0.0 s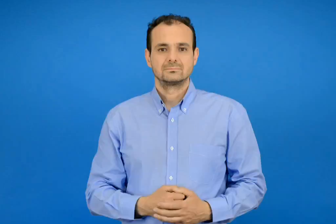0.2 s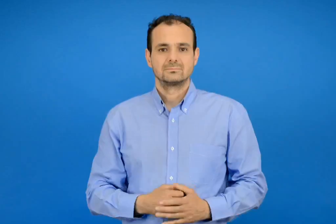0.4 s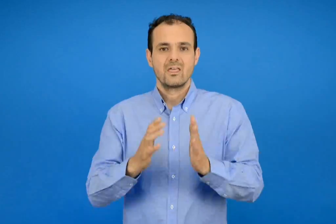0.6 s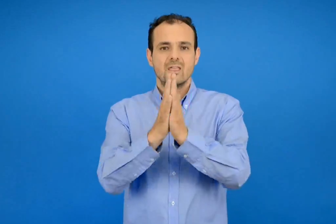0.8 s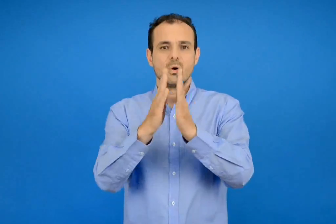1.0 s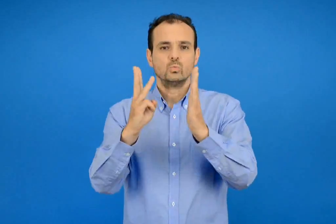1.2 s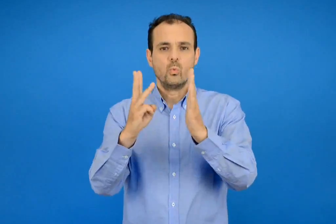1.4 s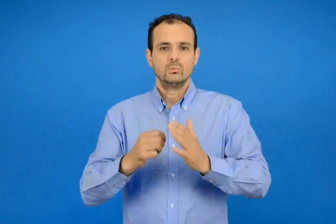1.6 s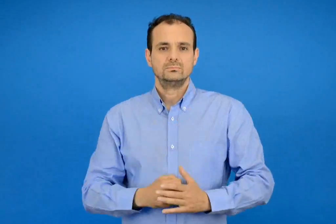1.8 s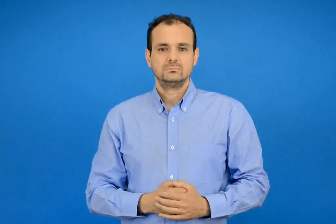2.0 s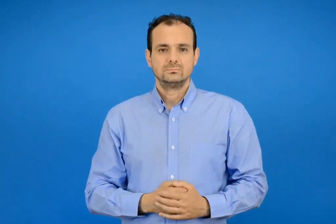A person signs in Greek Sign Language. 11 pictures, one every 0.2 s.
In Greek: δεκαοχτώ
